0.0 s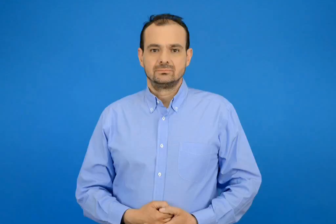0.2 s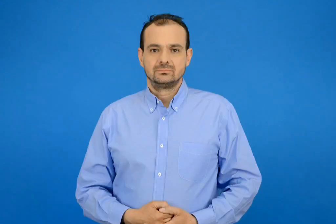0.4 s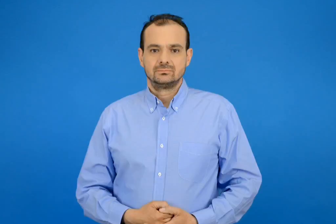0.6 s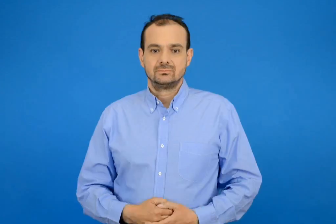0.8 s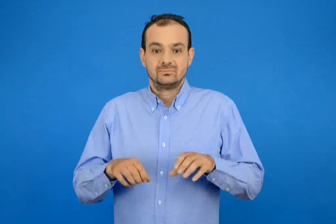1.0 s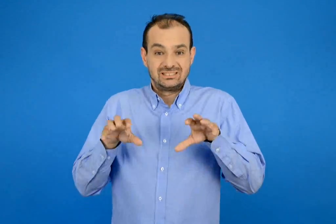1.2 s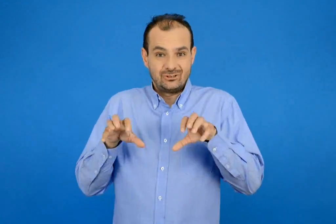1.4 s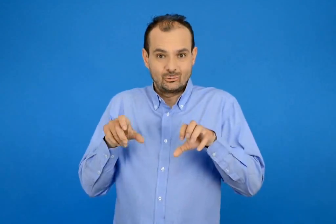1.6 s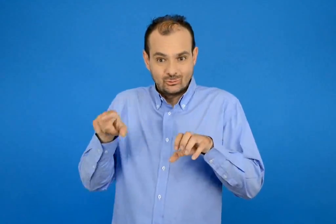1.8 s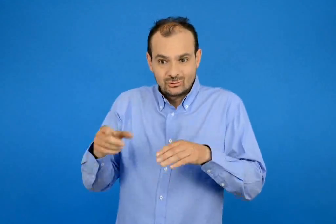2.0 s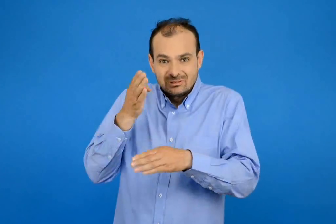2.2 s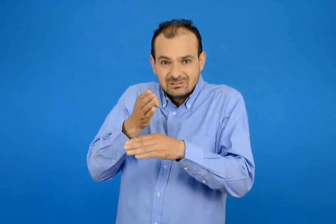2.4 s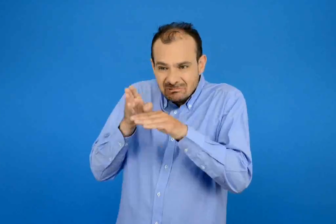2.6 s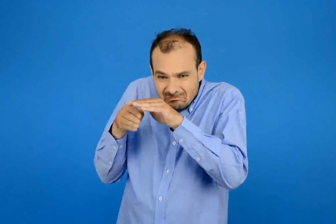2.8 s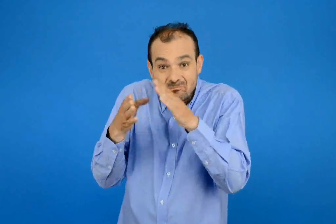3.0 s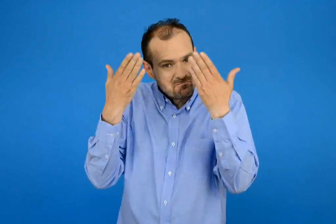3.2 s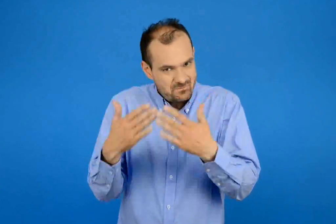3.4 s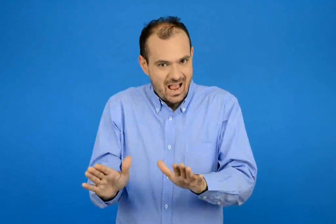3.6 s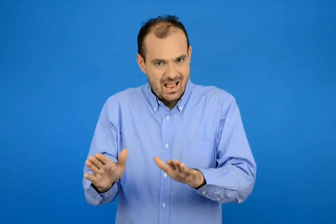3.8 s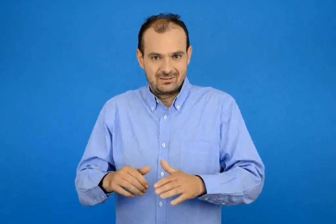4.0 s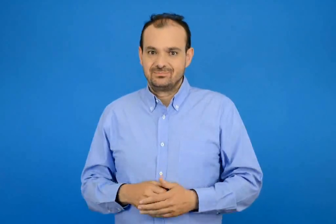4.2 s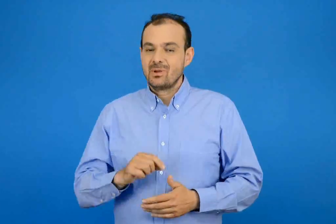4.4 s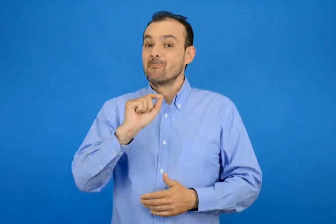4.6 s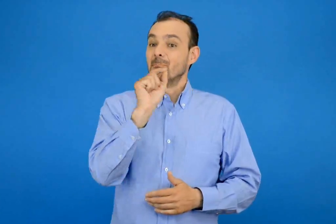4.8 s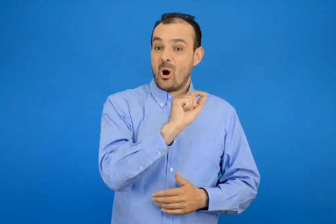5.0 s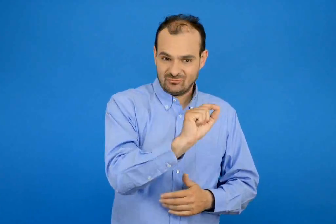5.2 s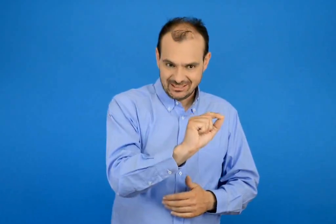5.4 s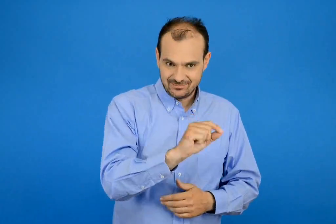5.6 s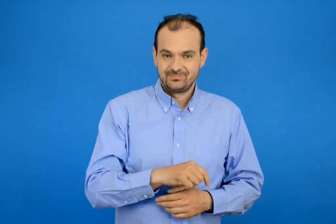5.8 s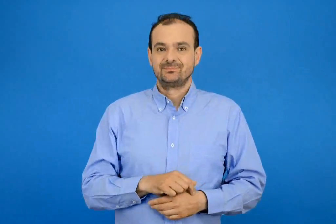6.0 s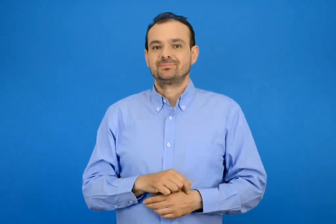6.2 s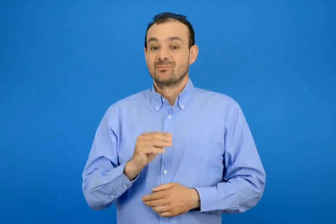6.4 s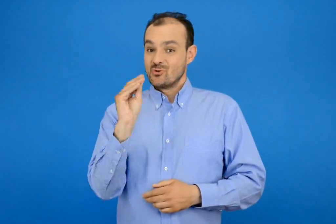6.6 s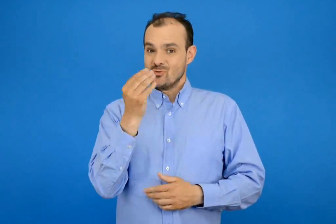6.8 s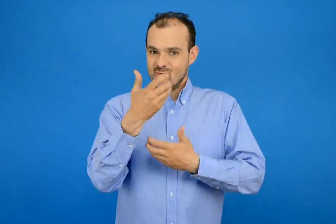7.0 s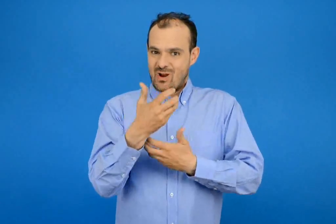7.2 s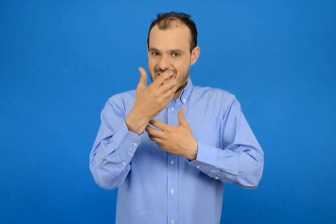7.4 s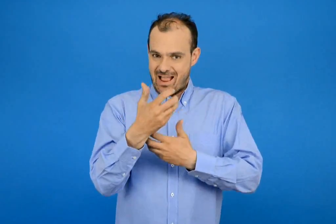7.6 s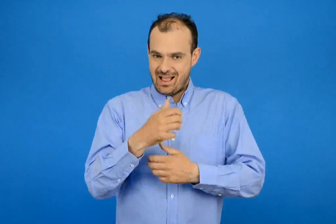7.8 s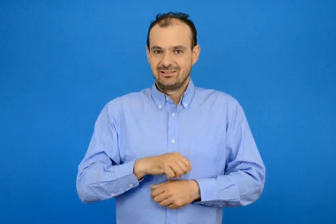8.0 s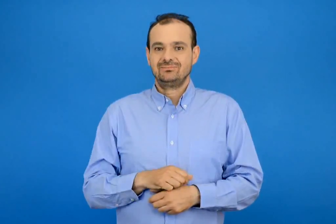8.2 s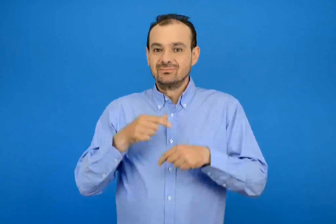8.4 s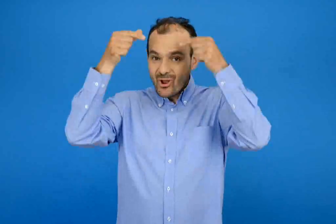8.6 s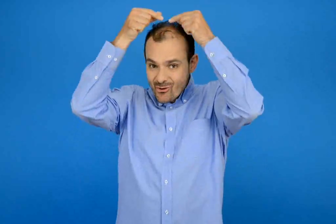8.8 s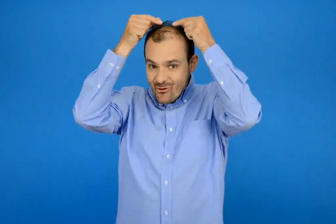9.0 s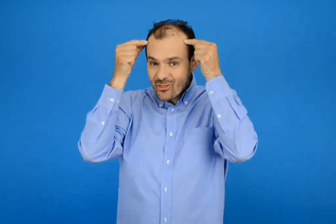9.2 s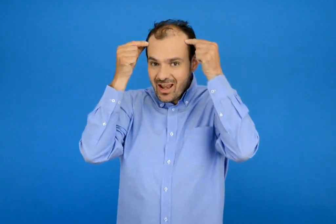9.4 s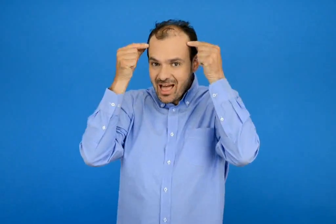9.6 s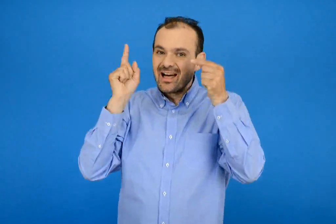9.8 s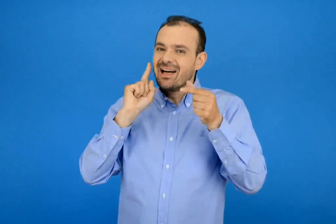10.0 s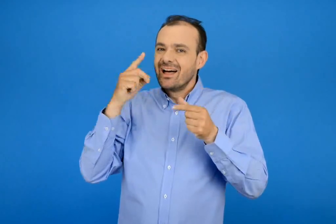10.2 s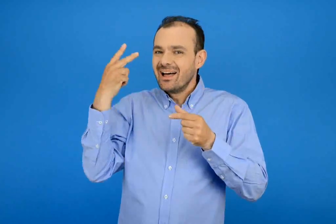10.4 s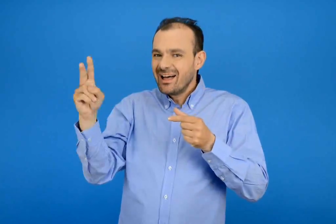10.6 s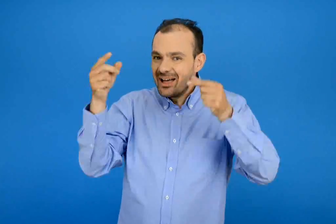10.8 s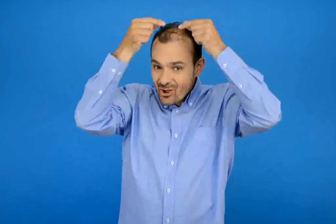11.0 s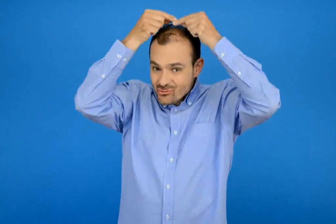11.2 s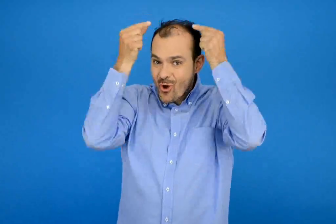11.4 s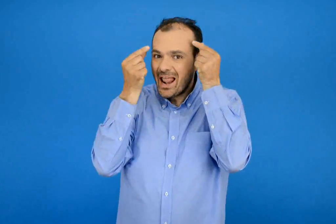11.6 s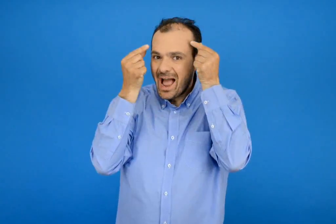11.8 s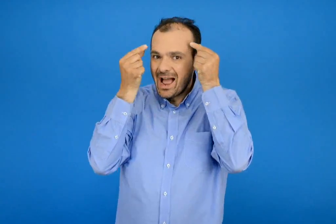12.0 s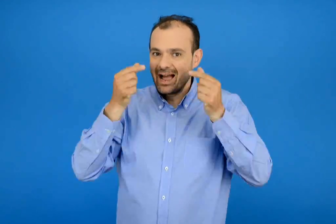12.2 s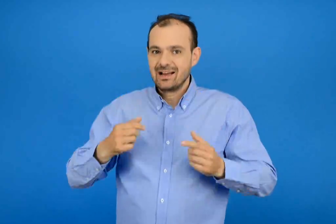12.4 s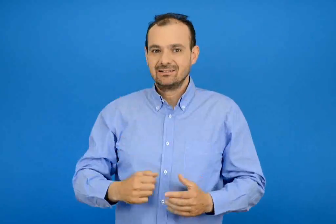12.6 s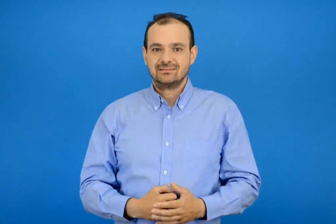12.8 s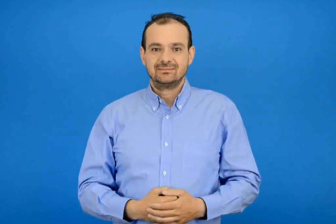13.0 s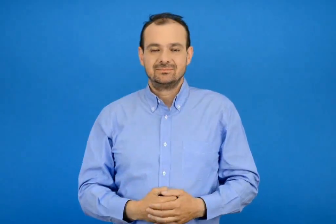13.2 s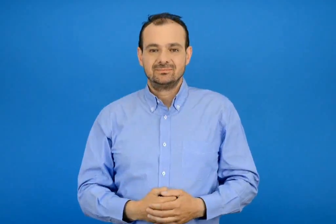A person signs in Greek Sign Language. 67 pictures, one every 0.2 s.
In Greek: ο σκύλος έκρυψε το μολυβί την κούκλα και την κορδέλα της ιωάννας
